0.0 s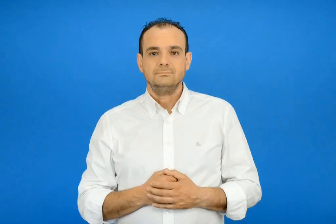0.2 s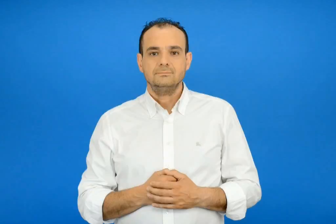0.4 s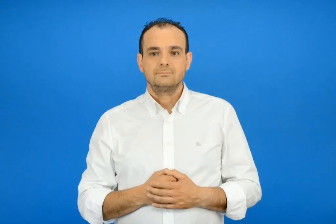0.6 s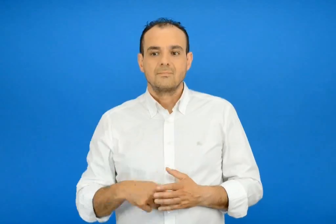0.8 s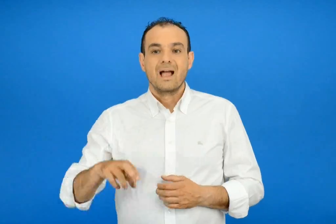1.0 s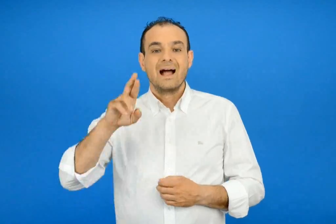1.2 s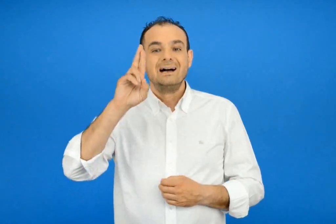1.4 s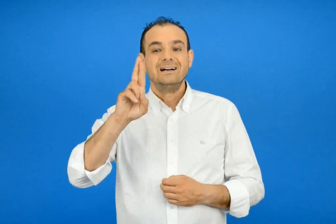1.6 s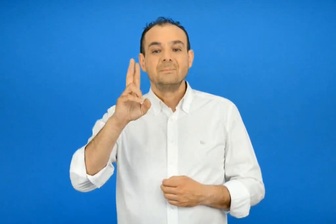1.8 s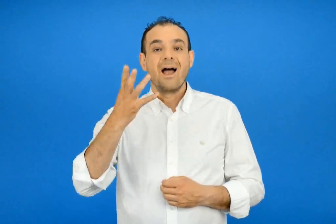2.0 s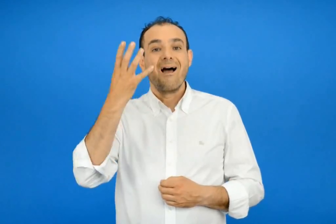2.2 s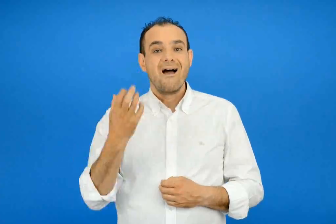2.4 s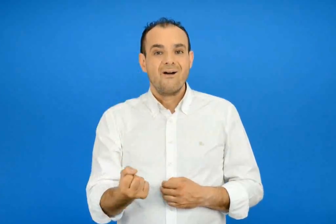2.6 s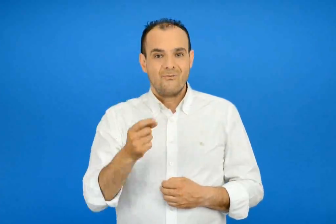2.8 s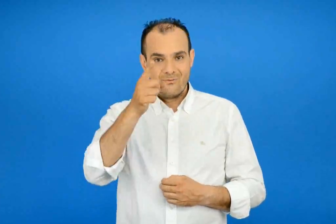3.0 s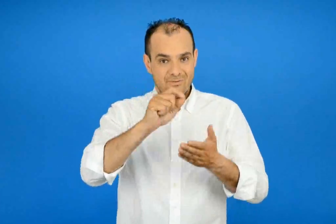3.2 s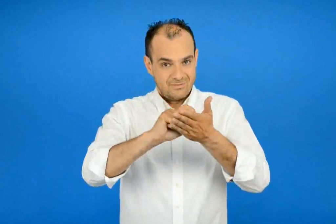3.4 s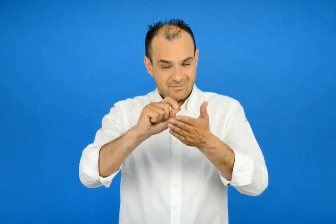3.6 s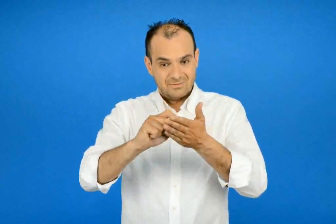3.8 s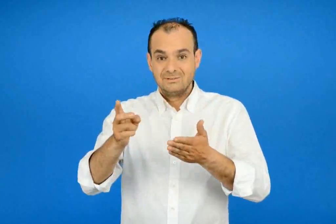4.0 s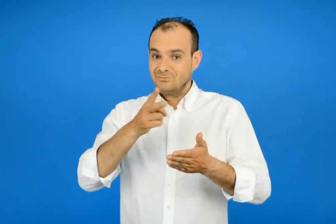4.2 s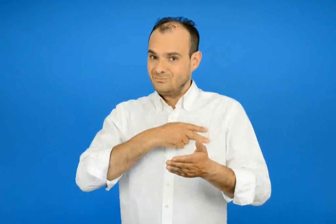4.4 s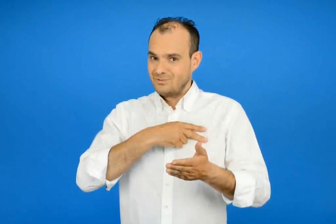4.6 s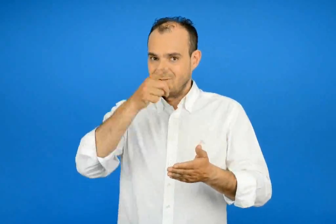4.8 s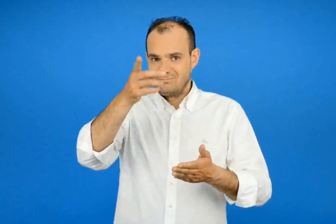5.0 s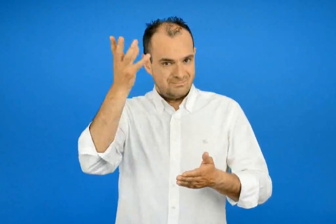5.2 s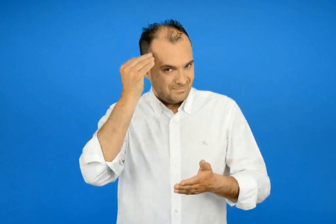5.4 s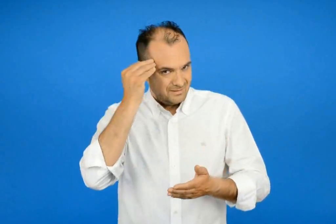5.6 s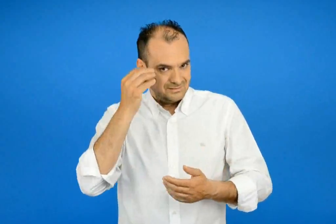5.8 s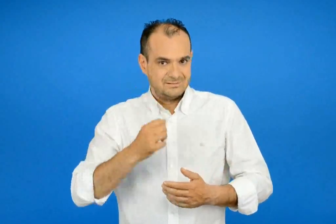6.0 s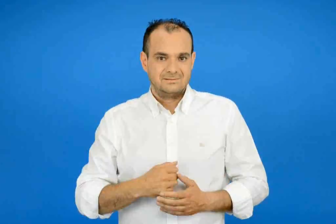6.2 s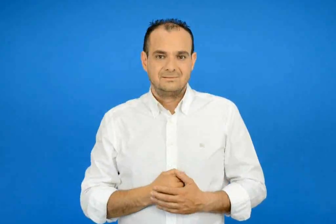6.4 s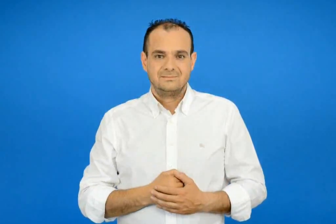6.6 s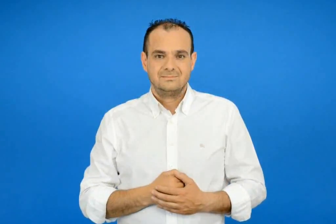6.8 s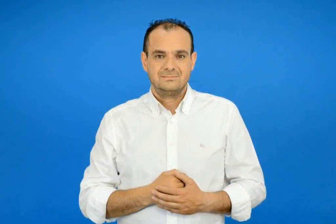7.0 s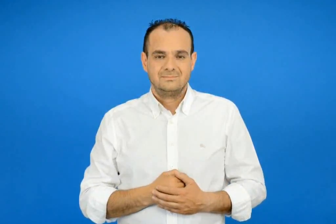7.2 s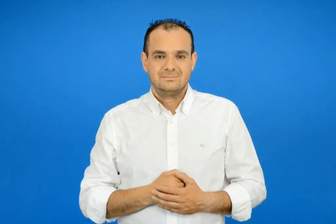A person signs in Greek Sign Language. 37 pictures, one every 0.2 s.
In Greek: μαθέ να γράφεις σωστά το ρήμα έχω
